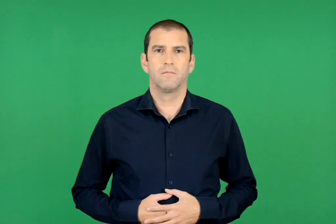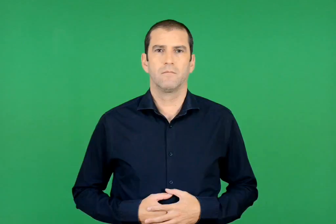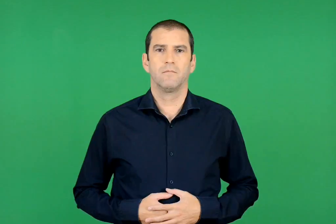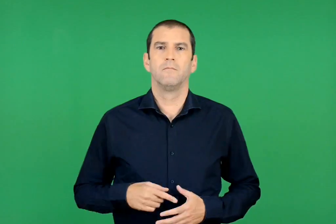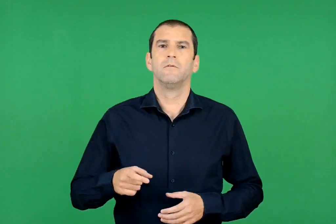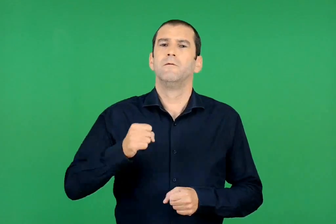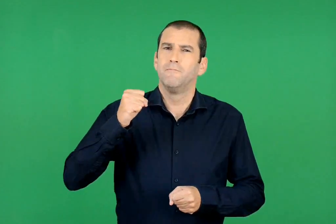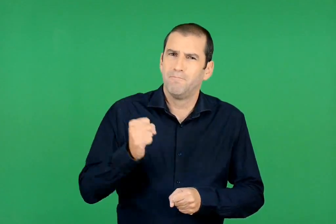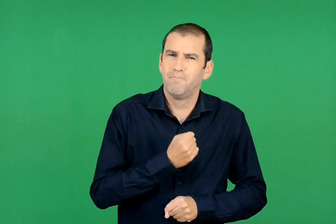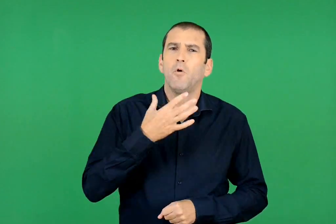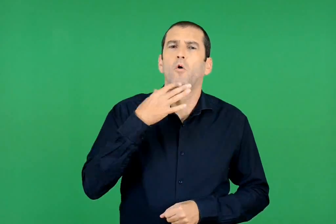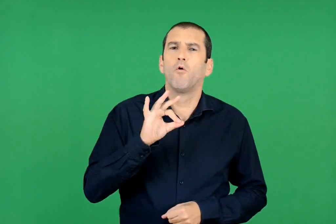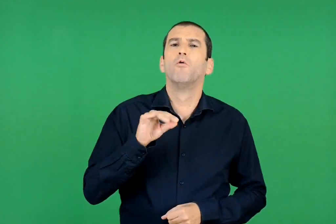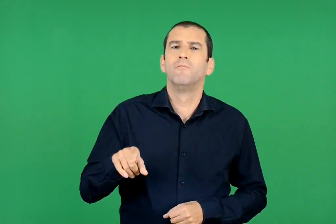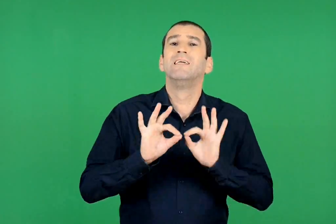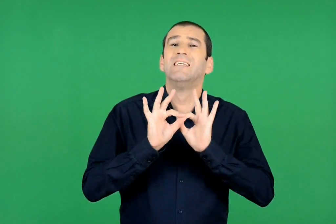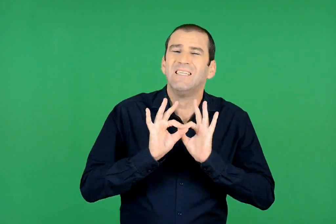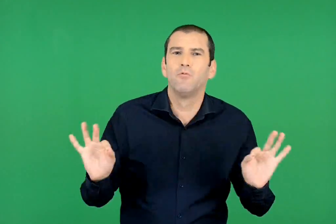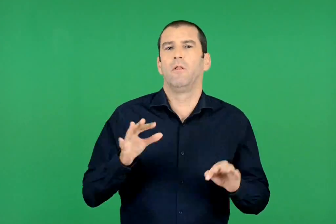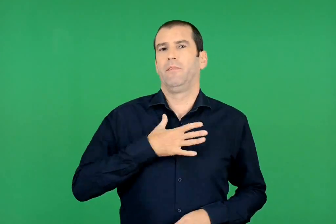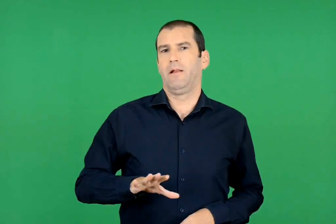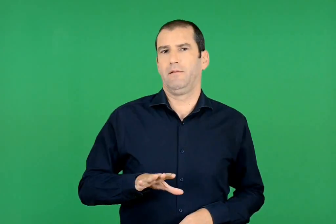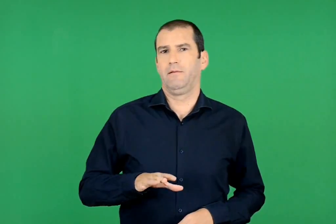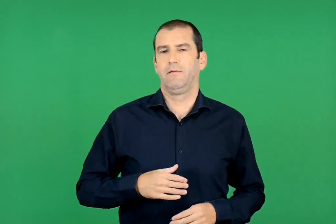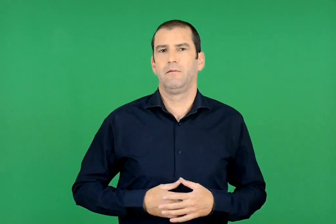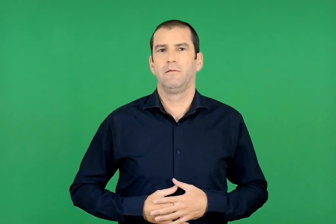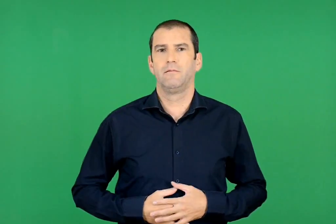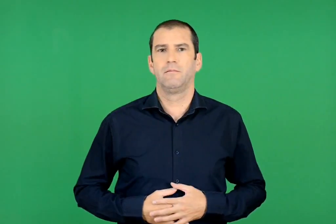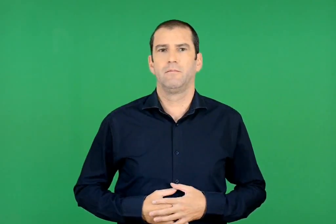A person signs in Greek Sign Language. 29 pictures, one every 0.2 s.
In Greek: επιμένει γιατί θέλει να είναι πολύ σίγουρος
